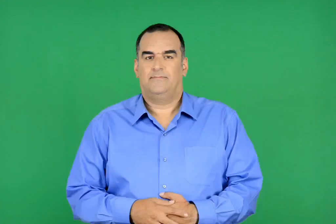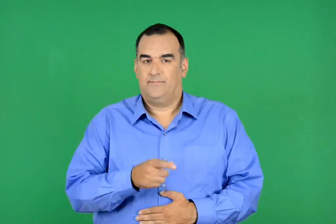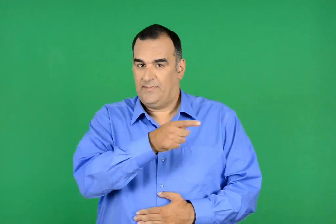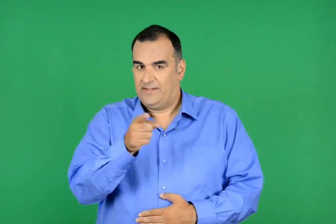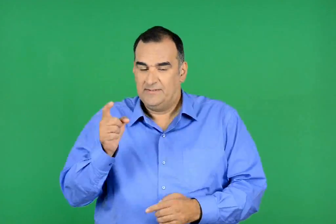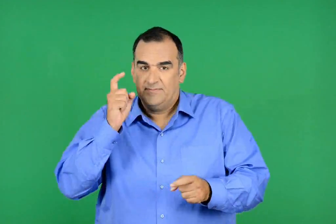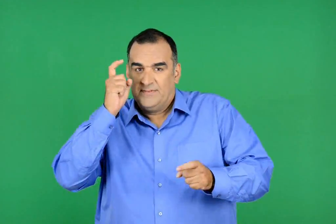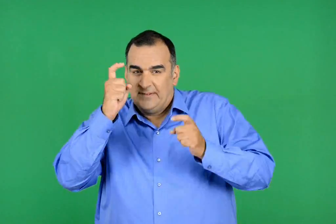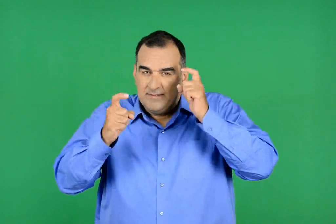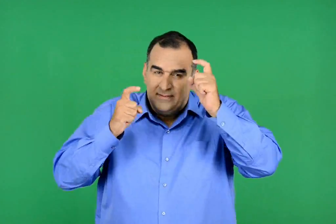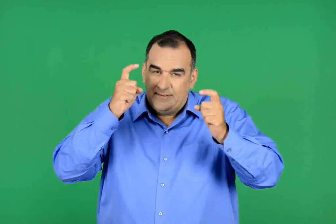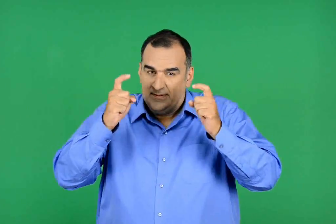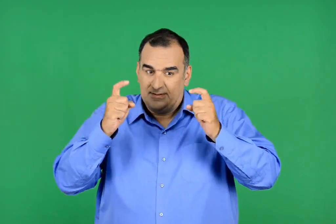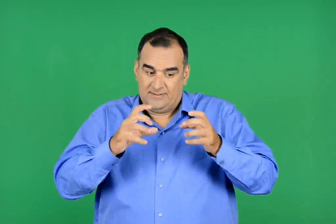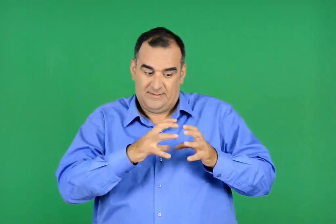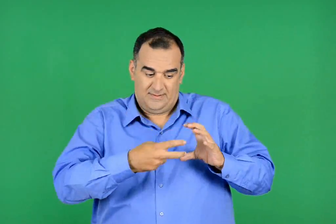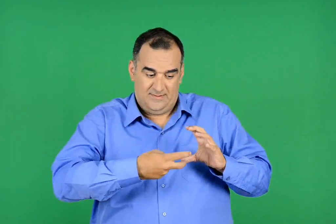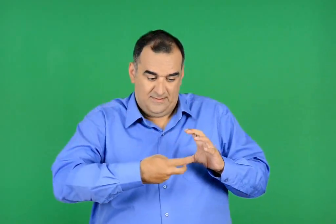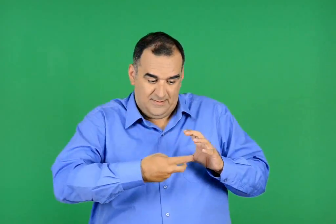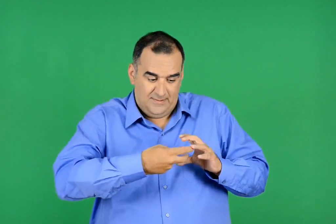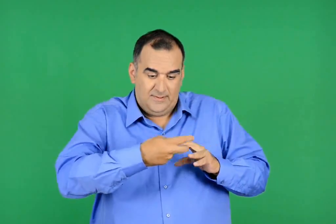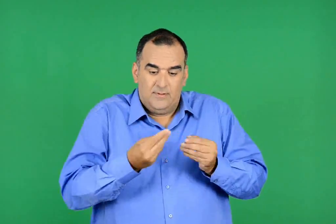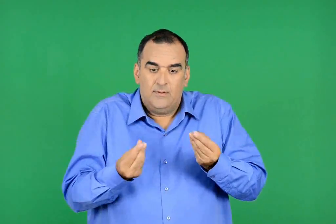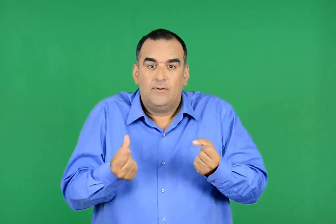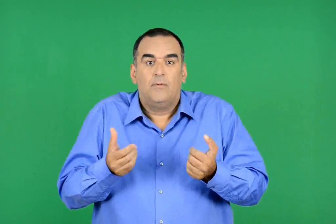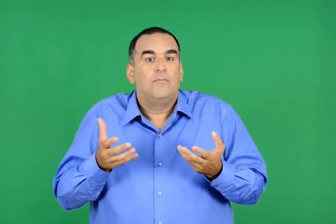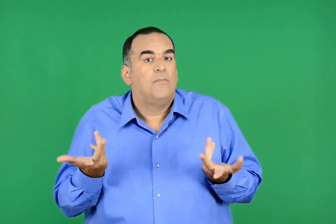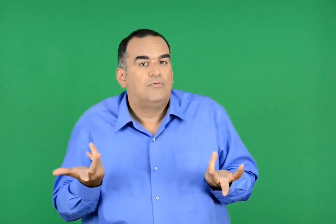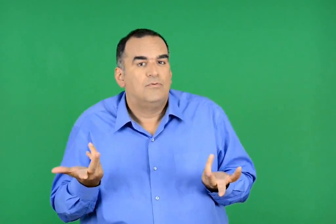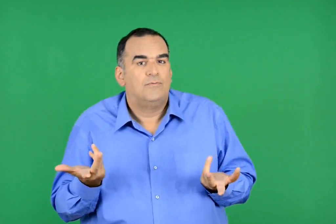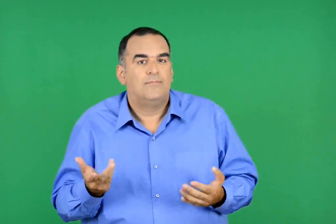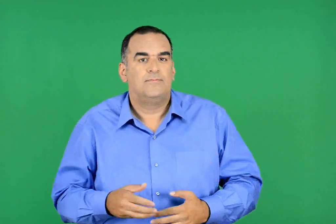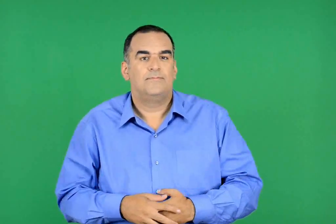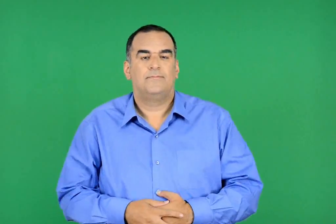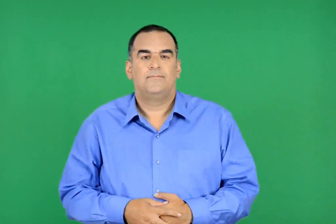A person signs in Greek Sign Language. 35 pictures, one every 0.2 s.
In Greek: εσείς τι θα κάνατε για να βγει στο μπαλκόνι του κόσμου ;
